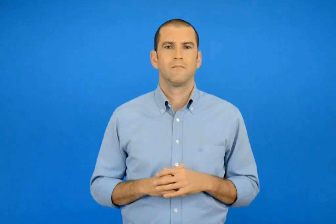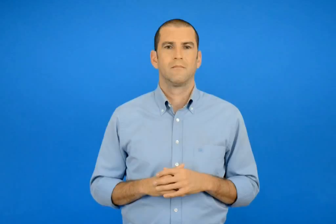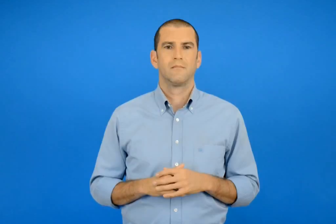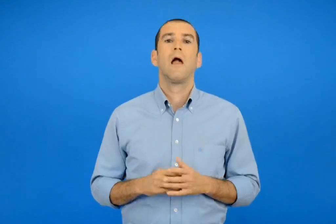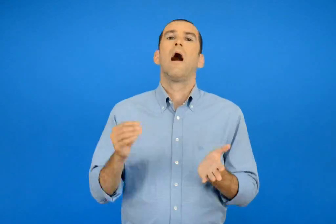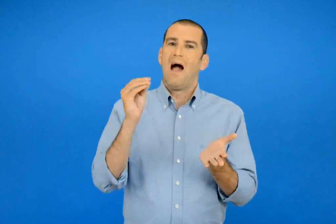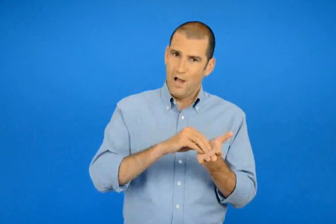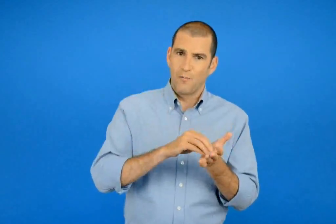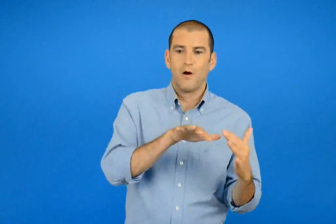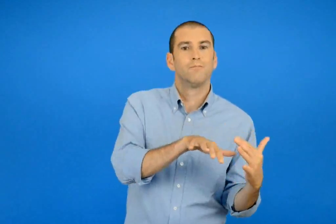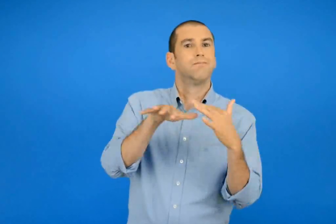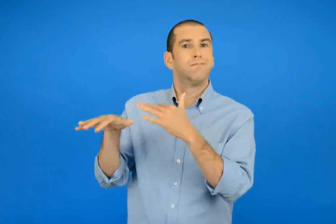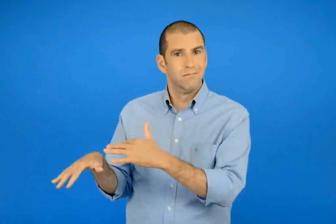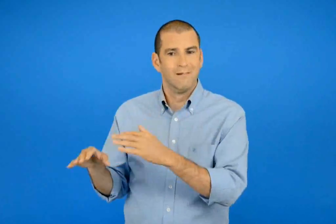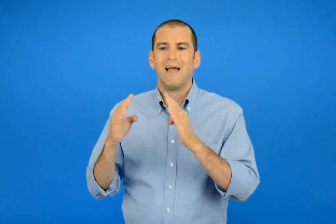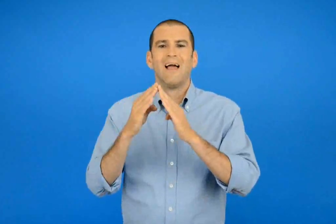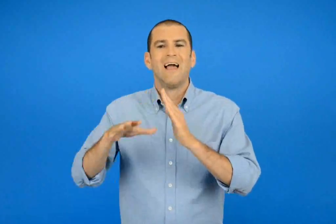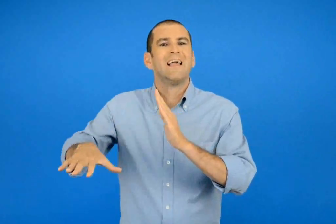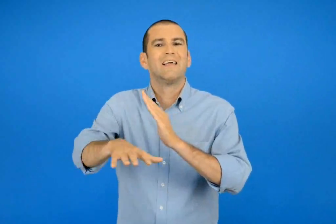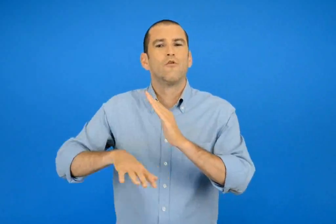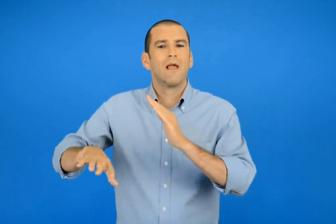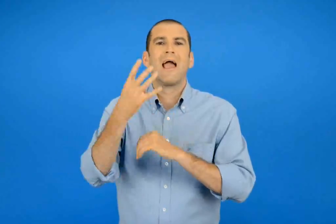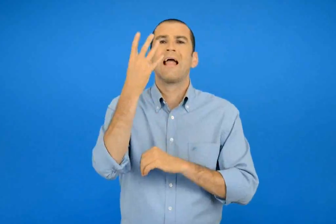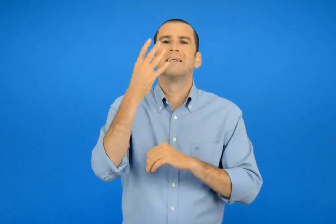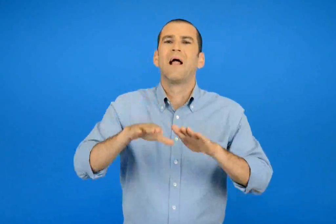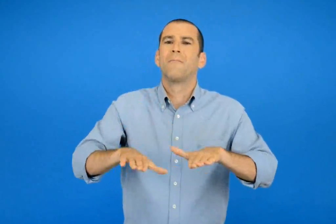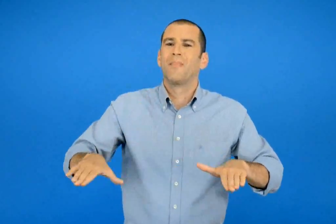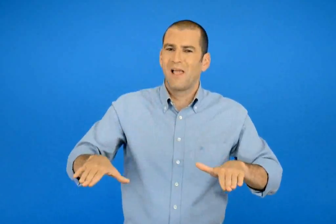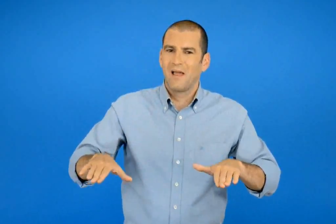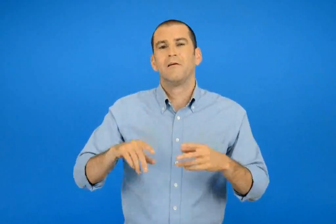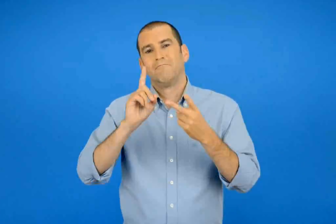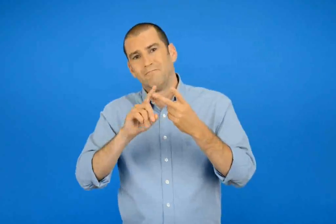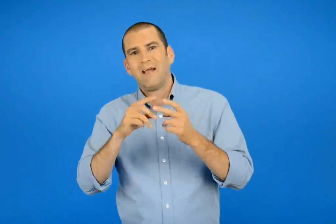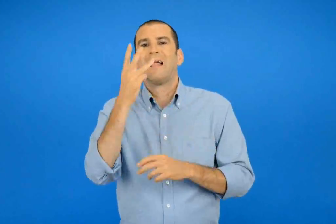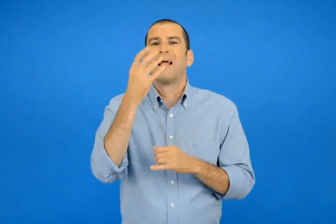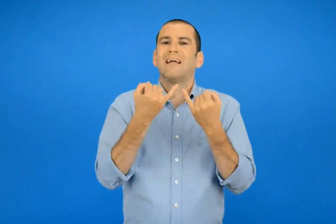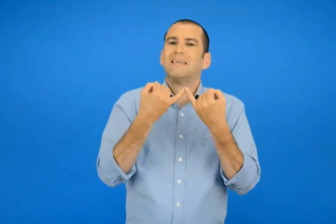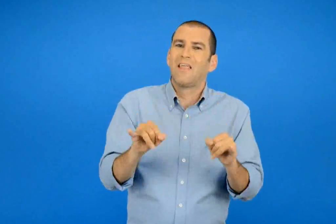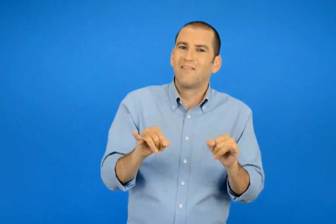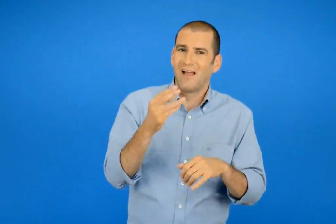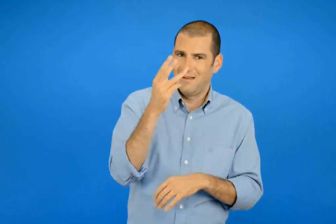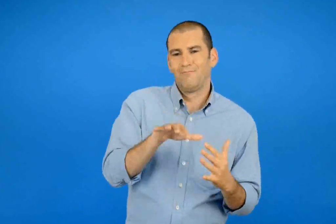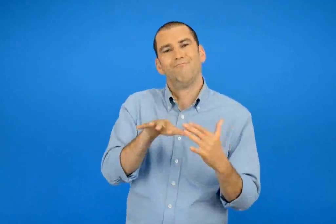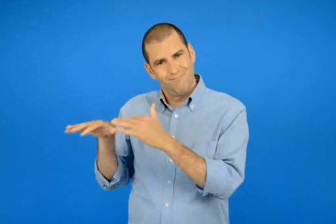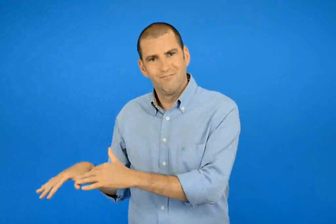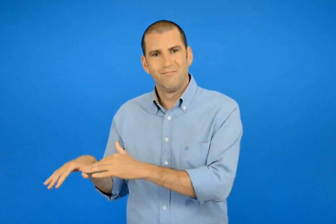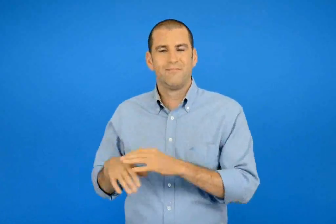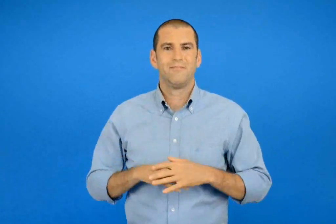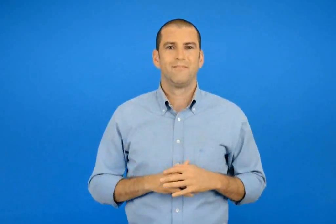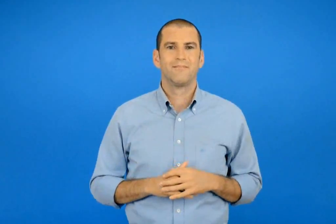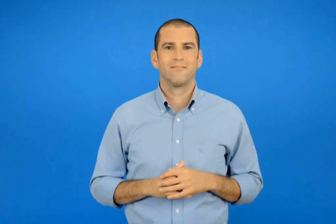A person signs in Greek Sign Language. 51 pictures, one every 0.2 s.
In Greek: ήρθαν όμως ακόμη τέσσερα παιδιά από τη γειτονιά της και τρία αδελφάκια της
